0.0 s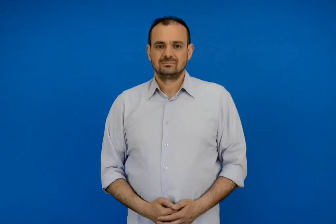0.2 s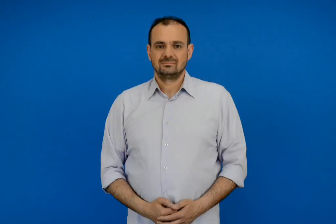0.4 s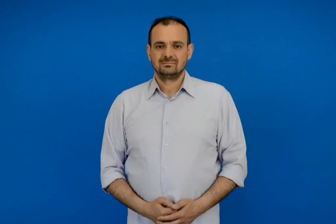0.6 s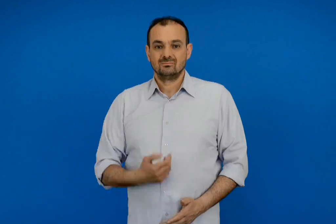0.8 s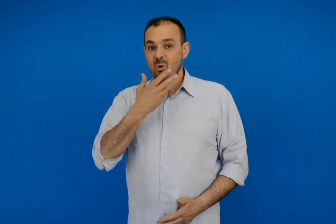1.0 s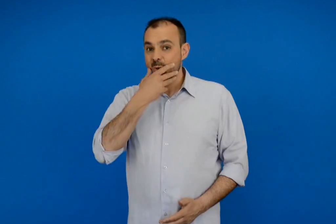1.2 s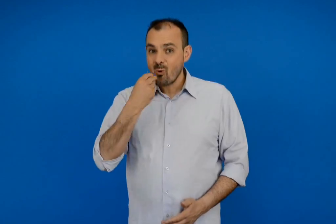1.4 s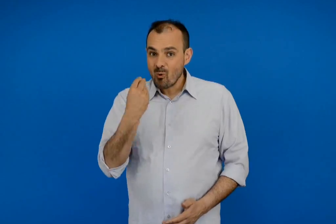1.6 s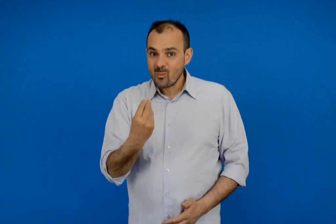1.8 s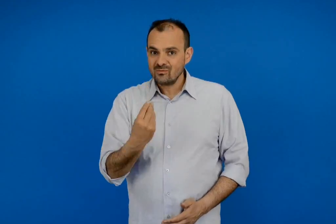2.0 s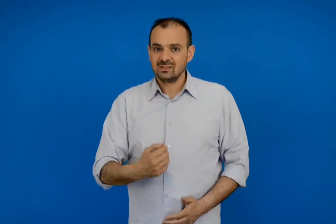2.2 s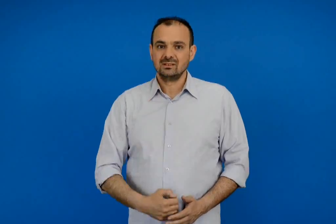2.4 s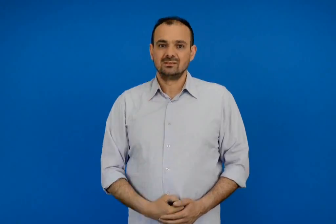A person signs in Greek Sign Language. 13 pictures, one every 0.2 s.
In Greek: όμορφη
